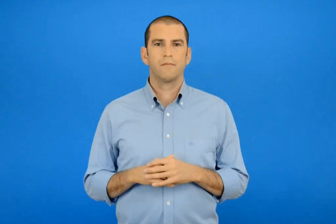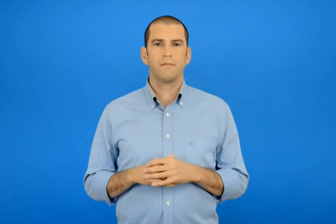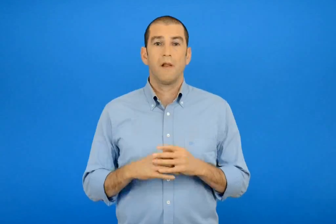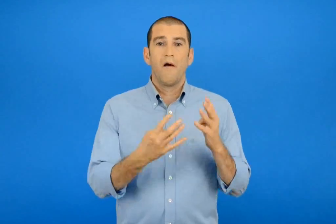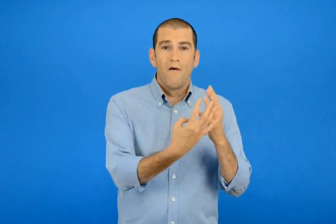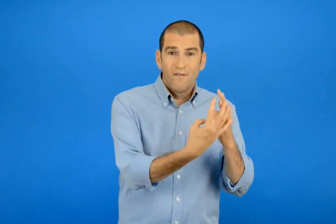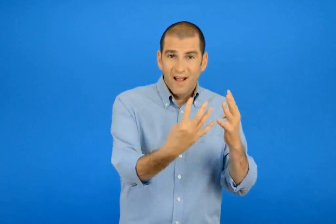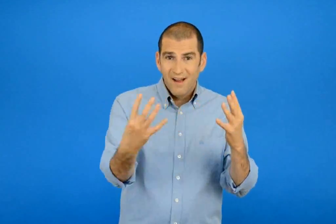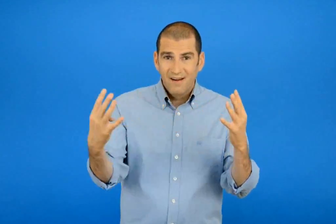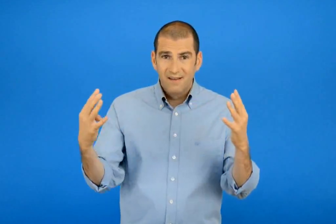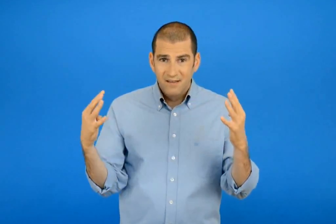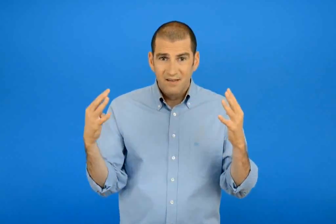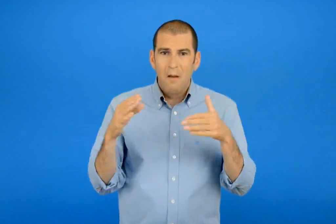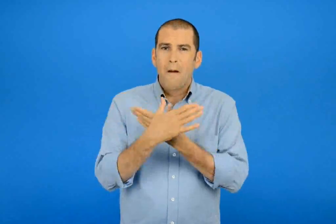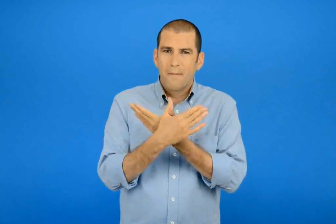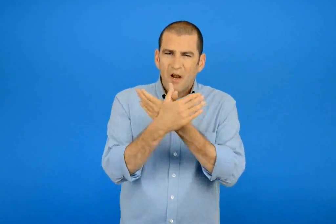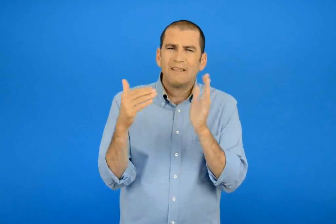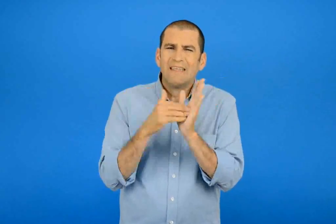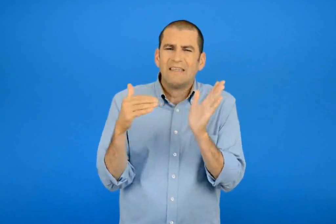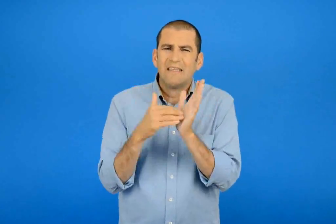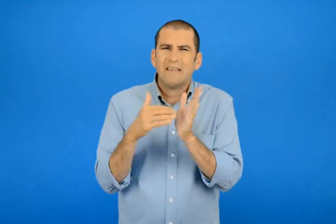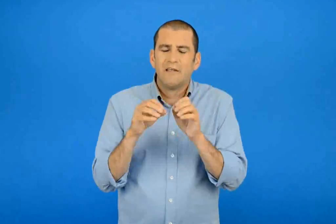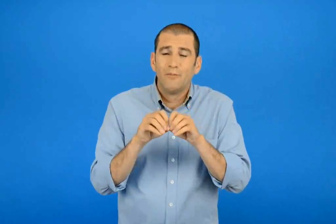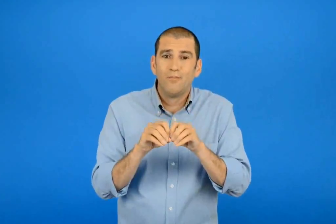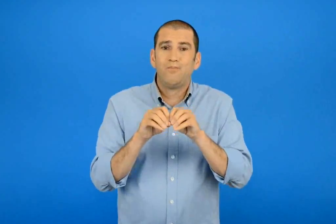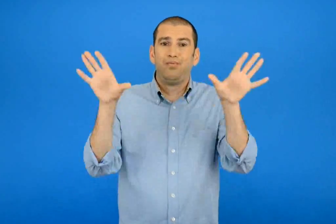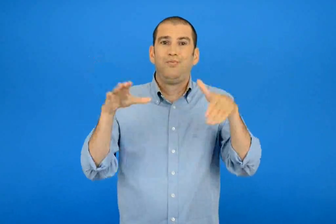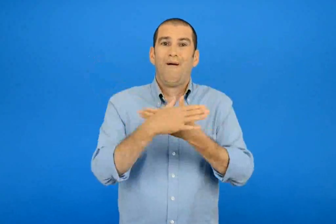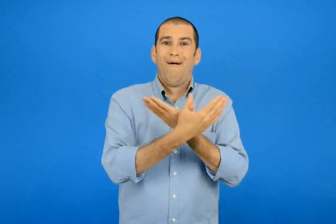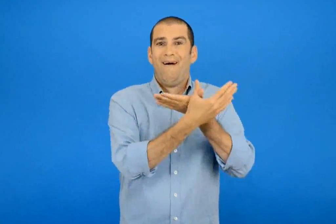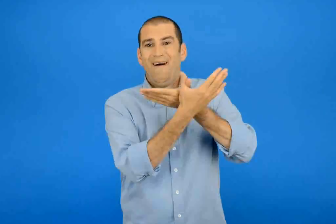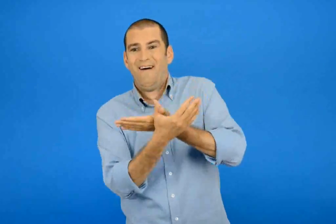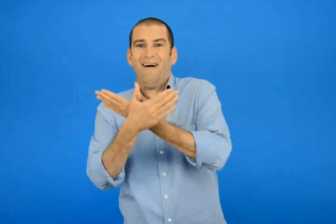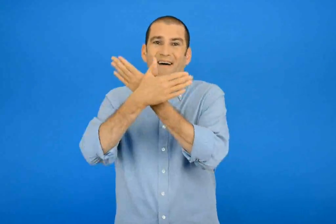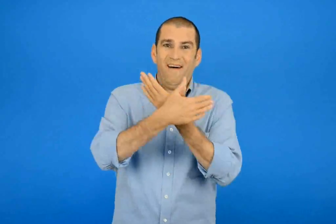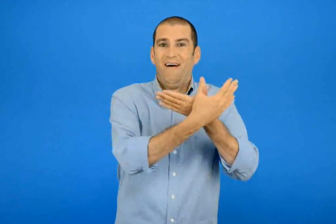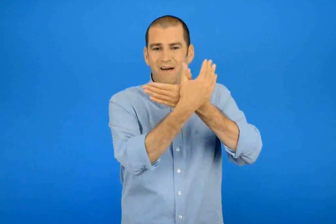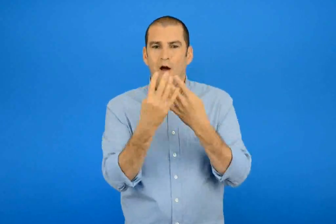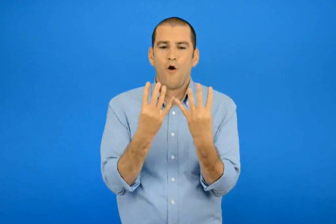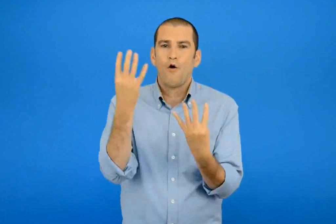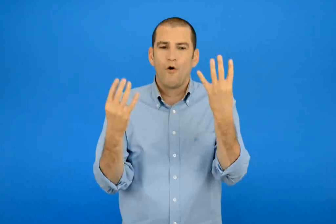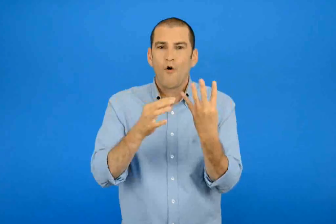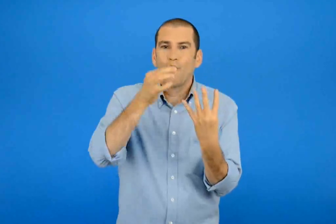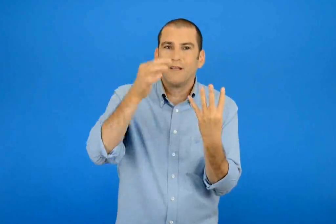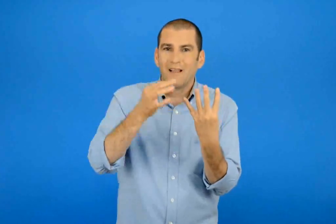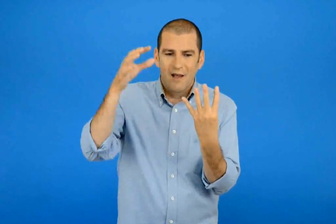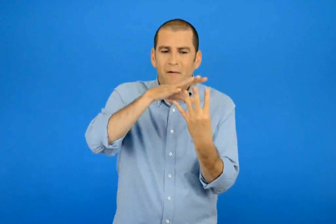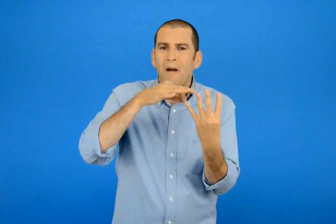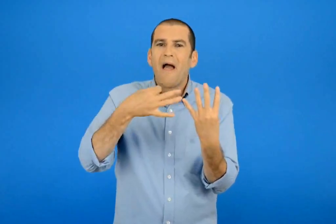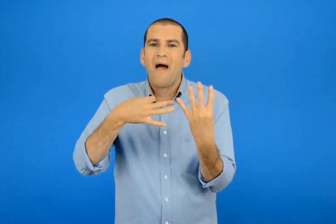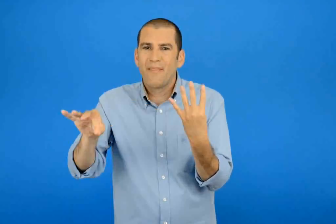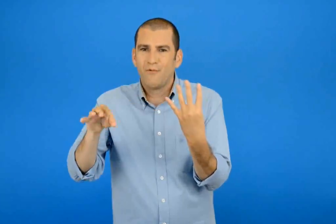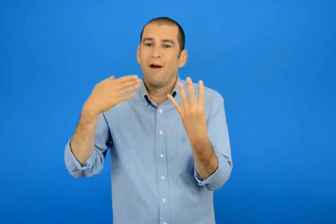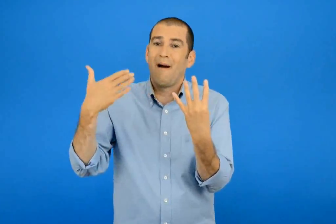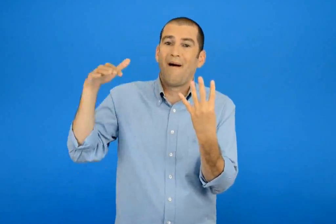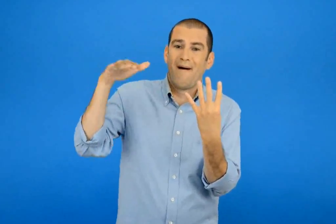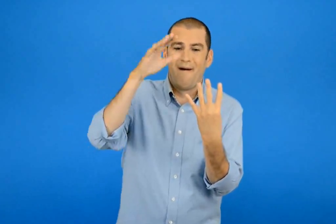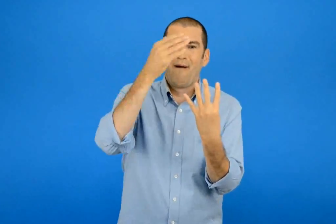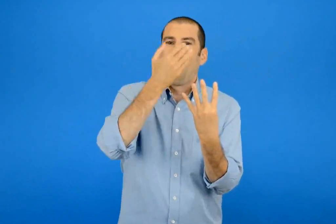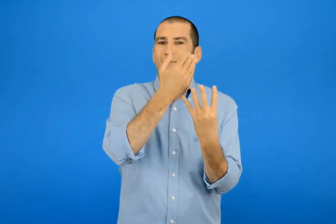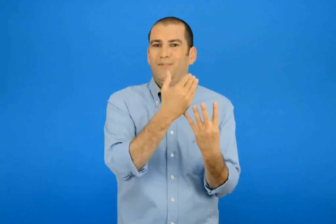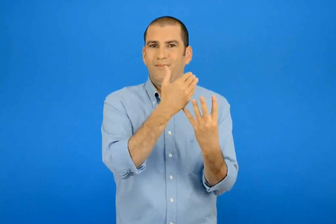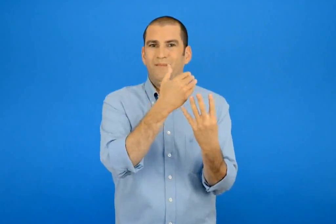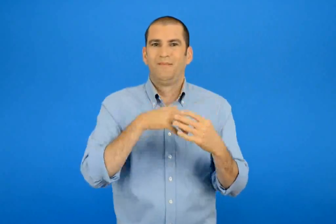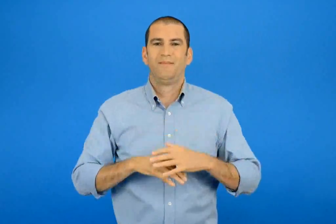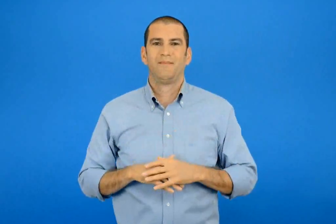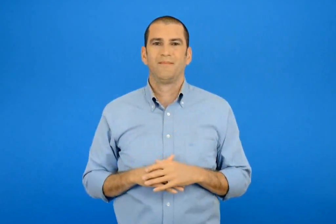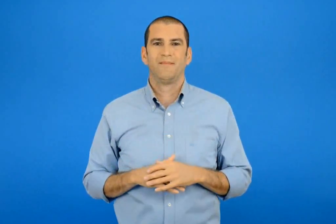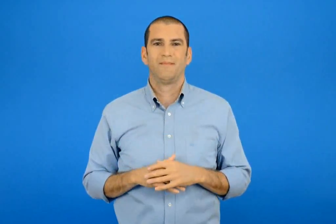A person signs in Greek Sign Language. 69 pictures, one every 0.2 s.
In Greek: χιλιάδες πεταλούδες ξετρυπώνοντας από τους φράχτες πέταξαν γελώντας πάνω στα γυμνά κοτσάνια
